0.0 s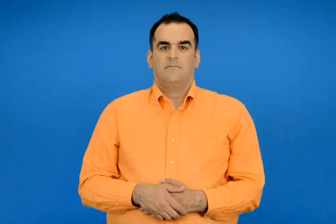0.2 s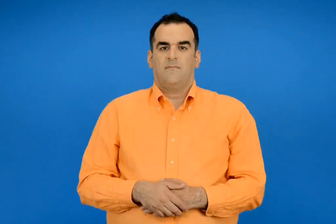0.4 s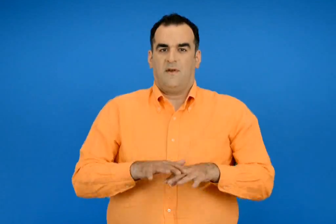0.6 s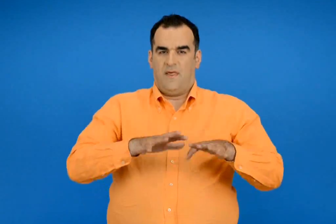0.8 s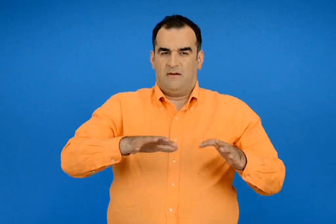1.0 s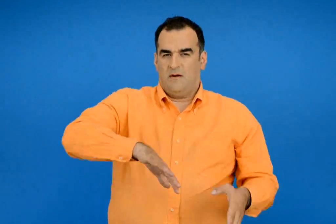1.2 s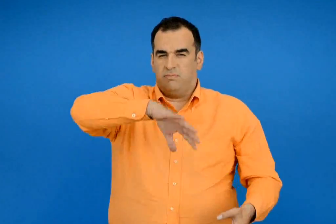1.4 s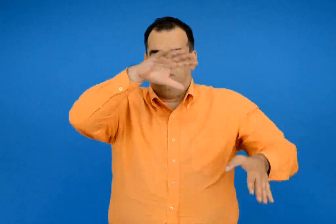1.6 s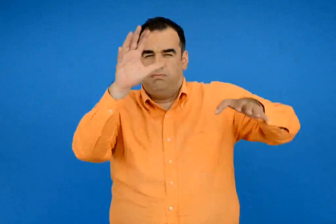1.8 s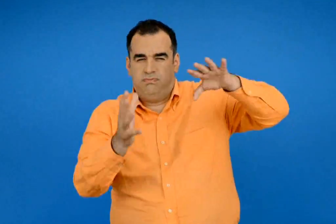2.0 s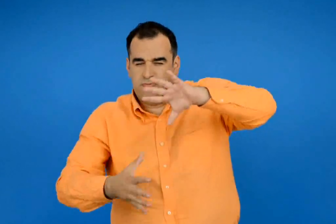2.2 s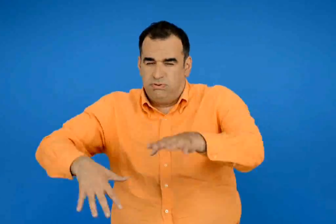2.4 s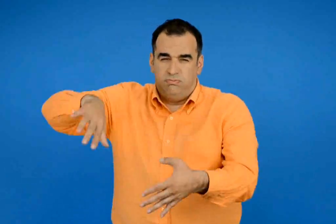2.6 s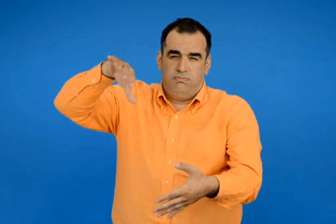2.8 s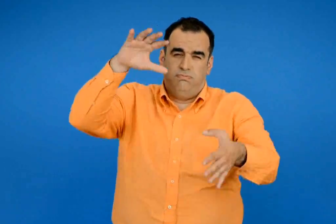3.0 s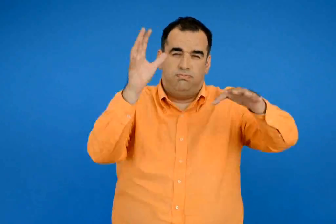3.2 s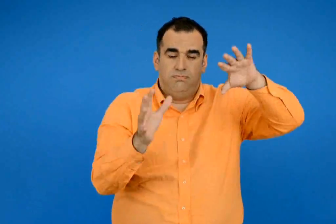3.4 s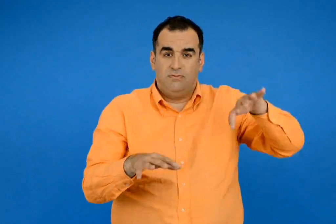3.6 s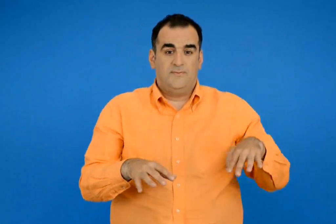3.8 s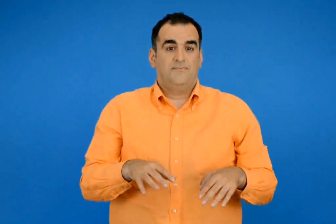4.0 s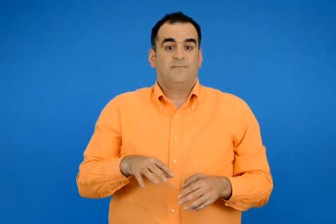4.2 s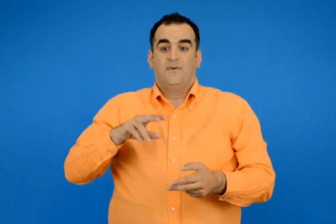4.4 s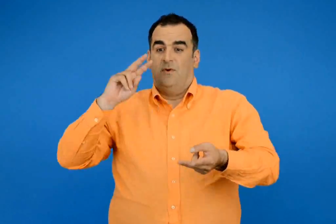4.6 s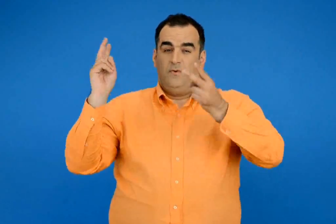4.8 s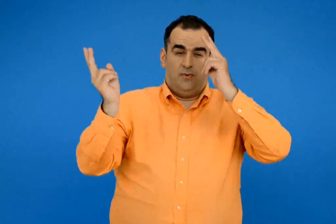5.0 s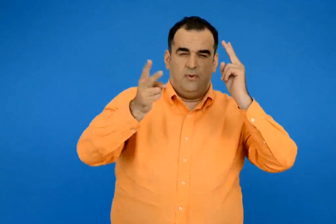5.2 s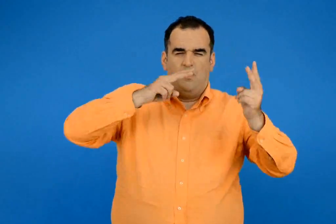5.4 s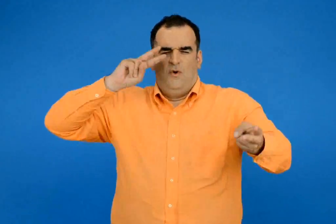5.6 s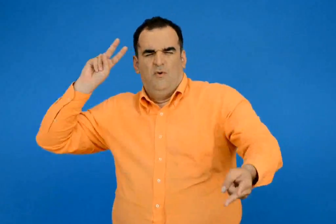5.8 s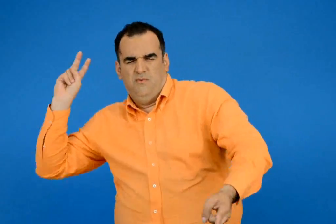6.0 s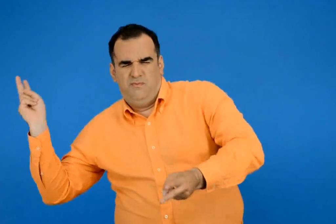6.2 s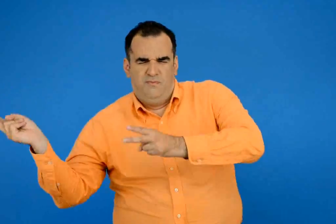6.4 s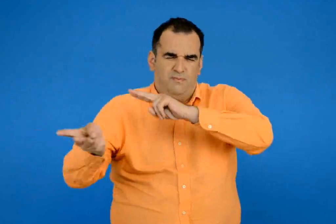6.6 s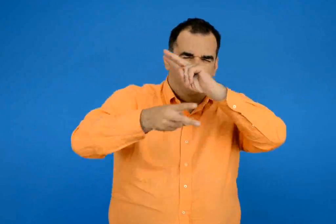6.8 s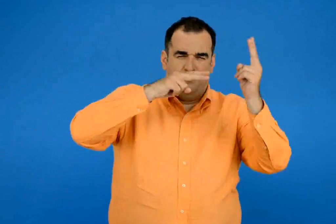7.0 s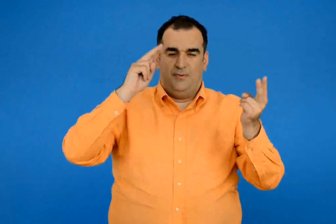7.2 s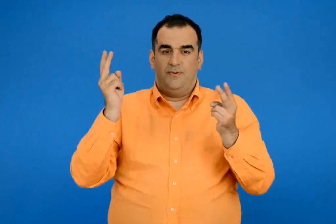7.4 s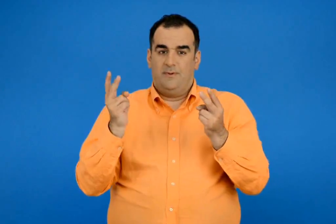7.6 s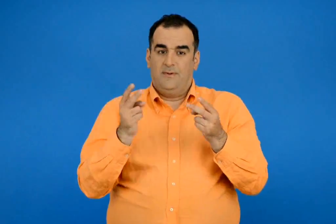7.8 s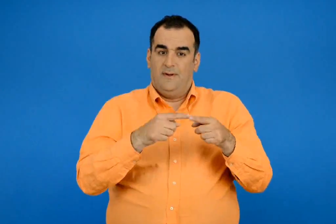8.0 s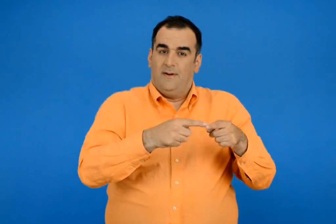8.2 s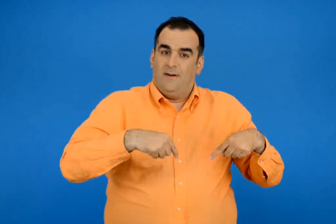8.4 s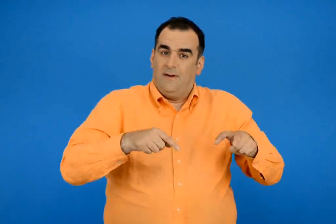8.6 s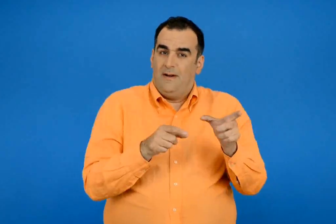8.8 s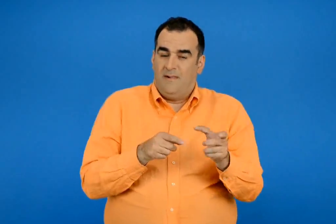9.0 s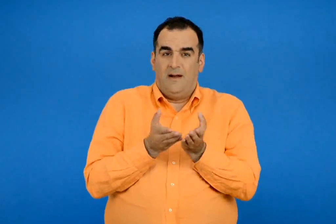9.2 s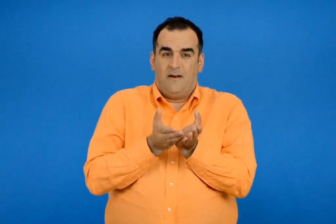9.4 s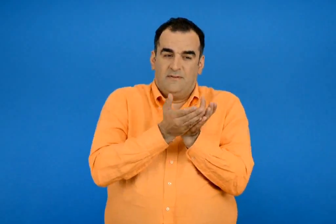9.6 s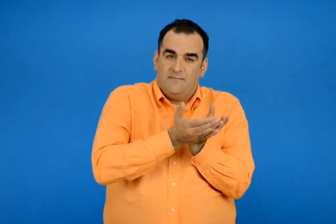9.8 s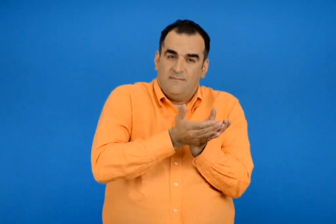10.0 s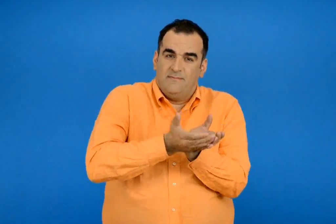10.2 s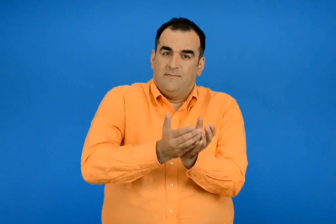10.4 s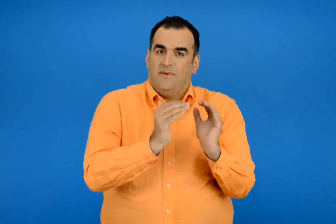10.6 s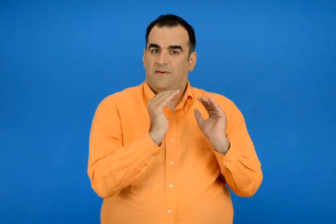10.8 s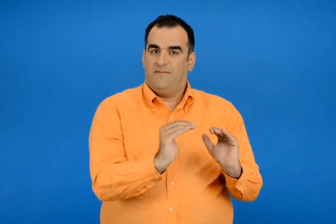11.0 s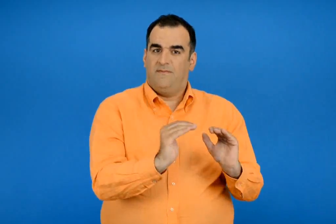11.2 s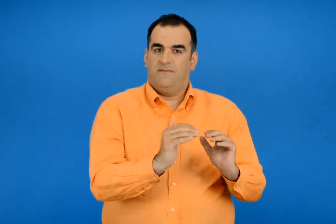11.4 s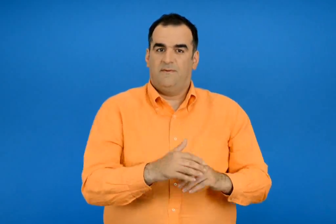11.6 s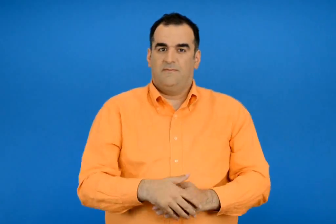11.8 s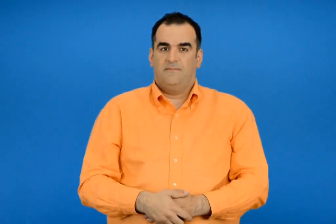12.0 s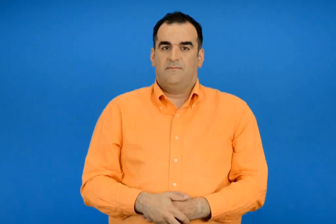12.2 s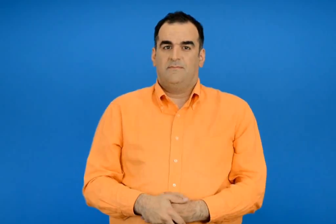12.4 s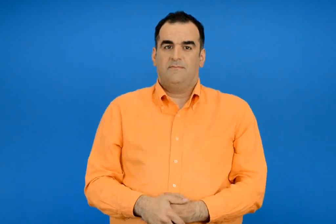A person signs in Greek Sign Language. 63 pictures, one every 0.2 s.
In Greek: η θάλασσα είναι φουρτουνιασμένη φυσά πολύ δυνατός άνεμος και τα καραβιά είναι δεμένα στα λιμάνια
